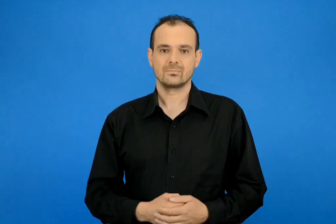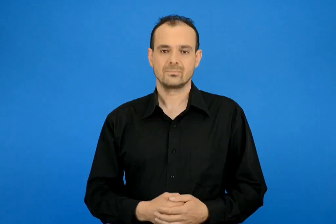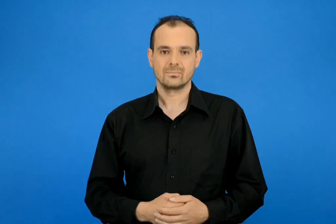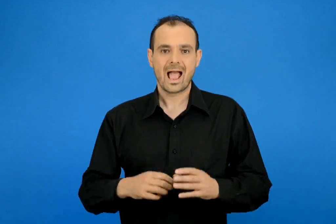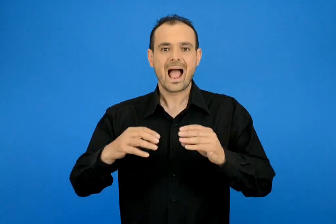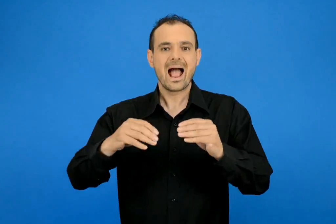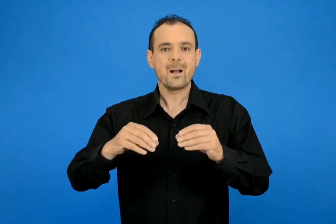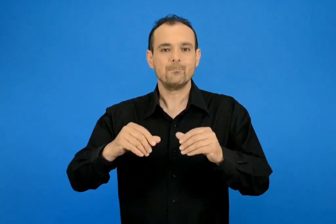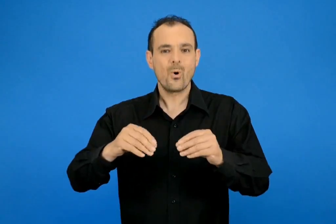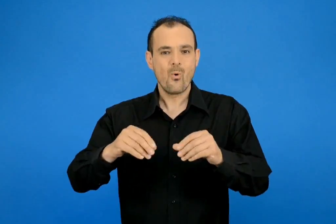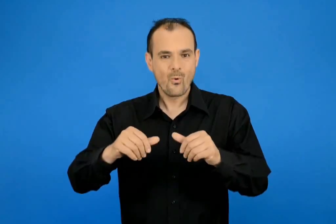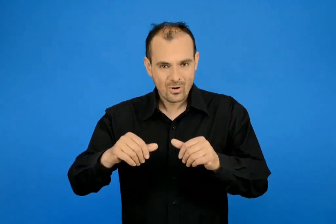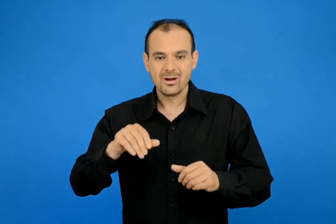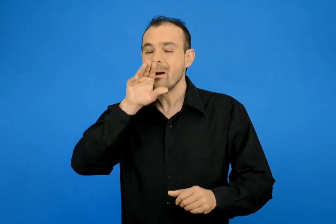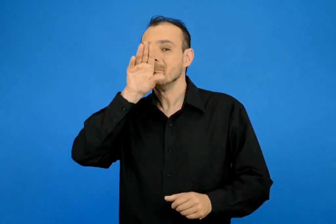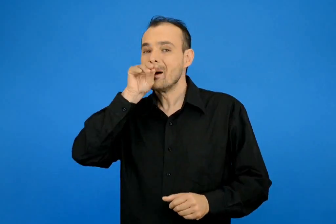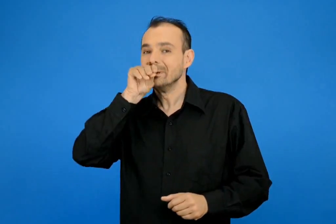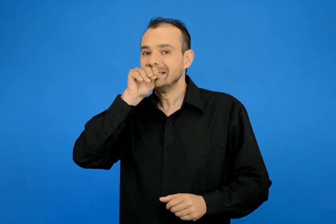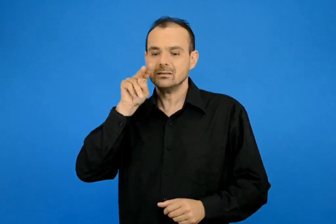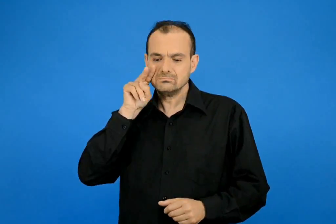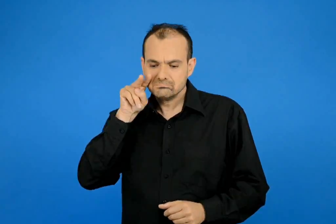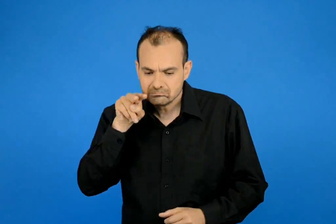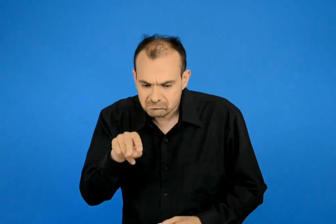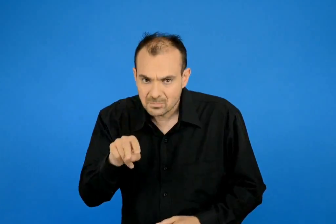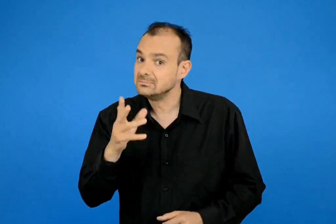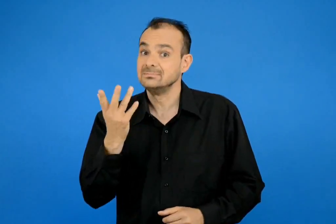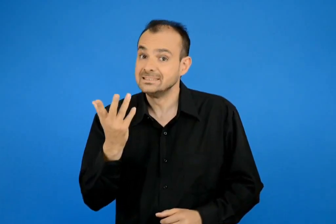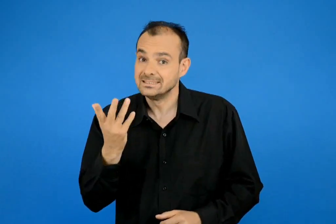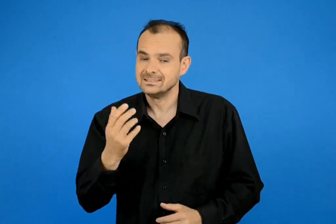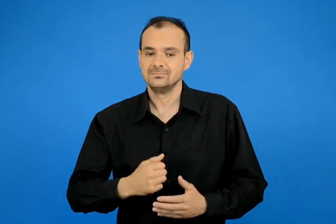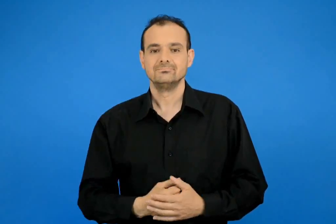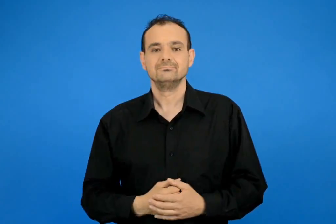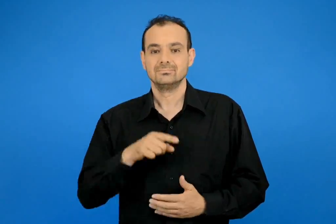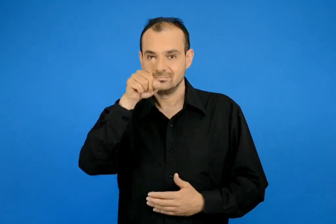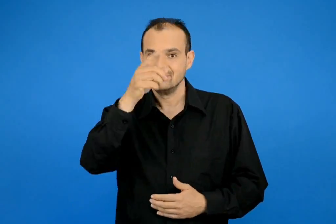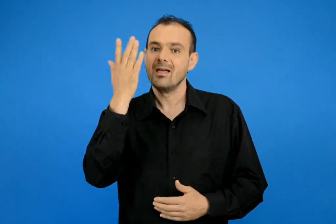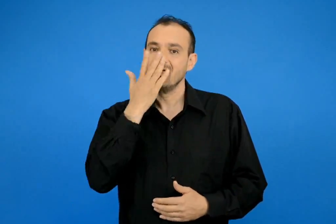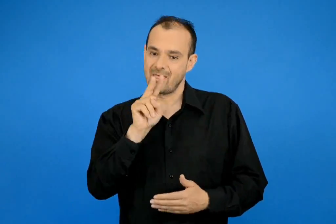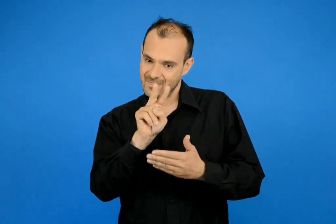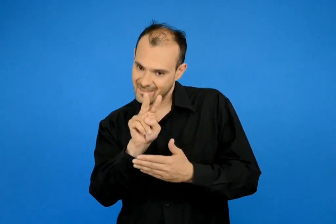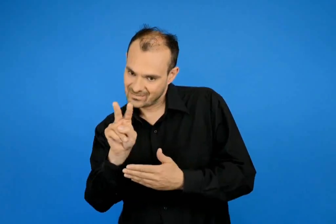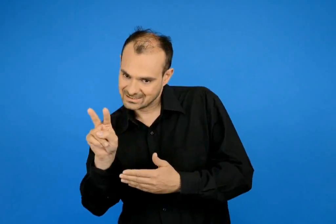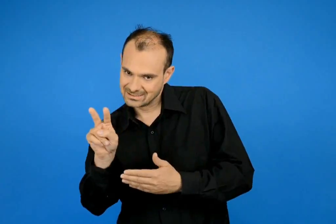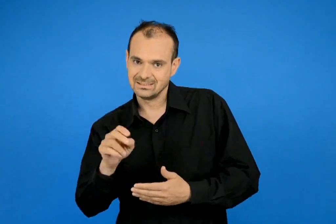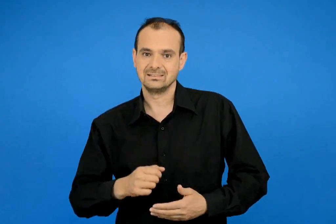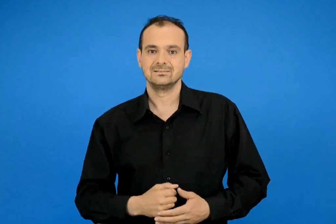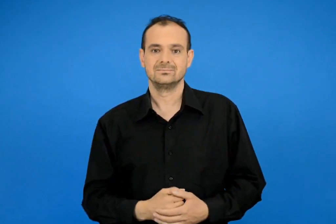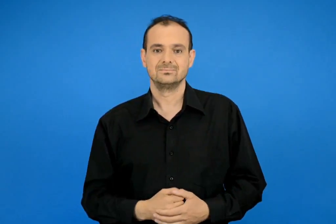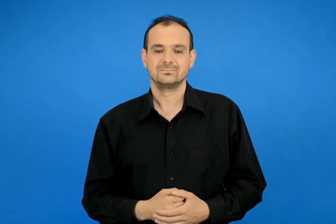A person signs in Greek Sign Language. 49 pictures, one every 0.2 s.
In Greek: τι βλέπει το παπί στην άμμο ; διάβασε το
